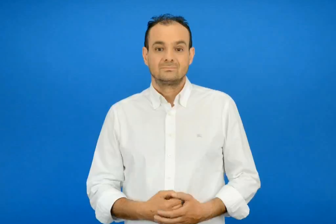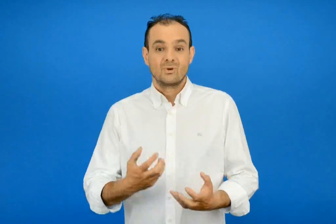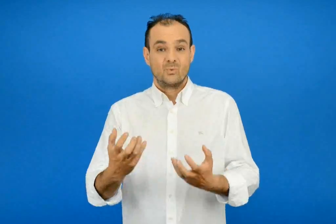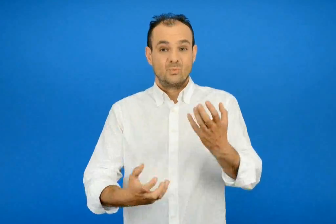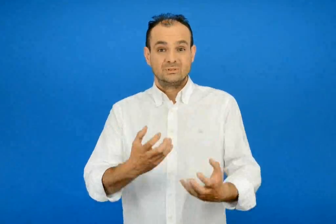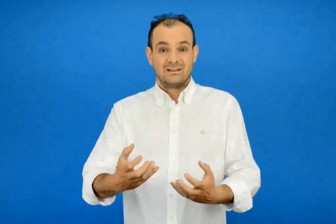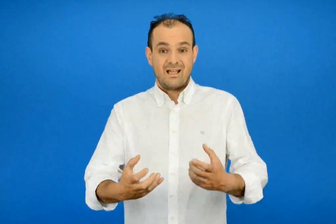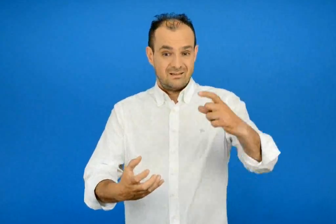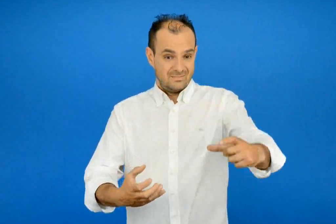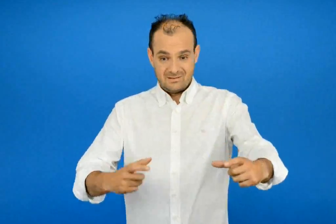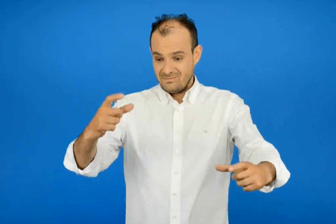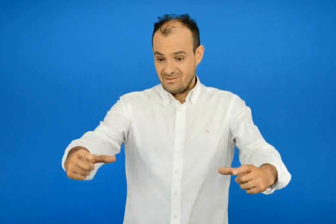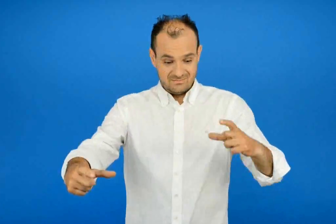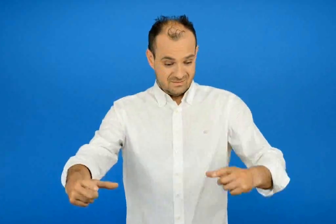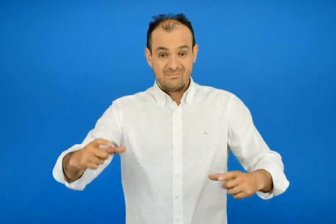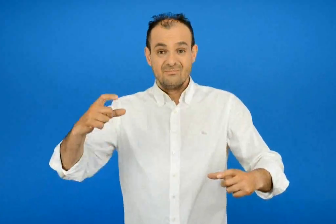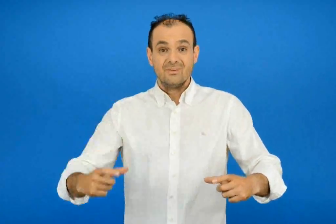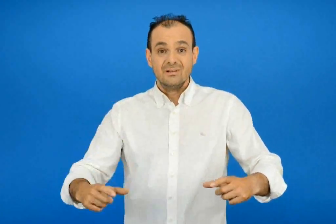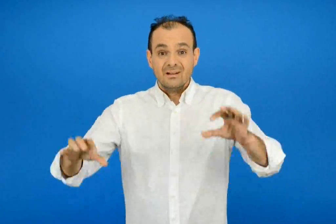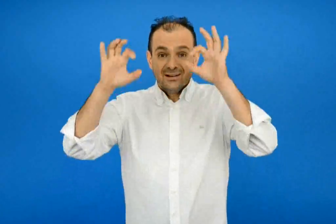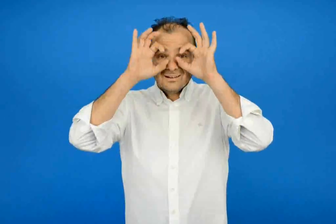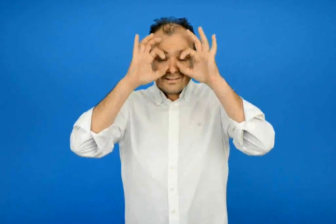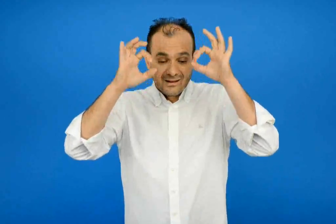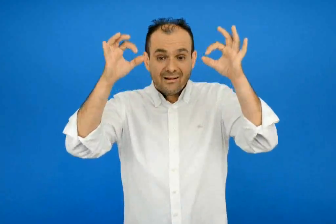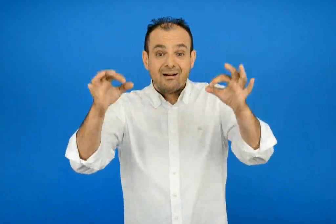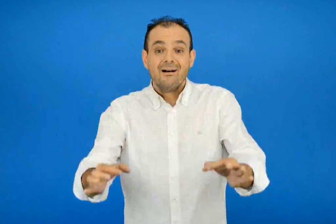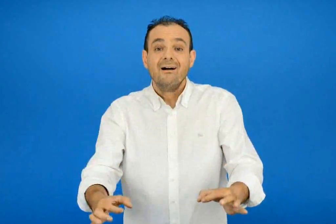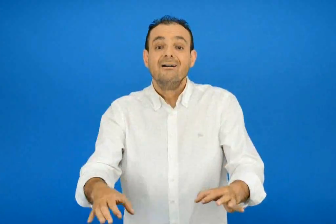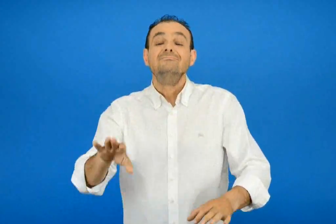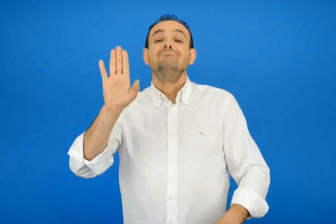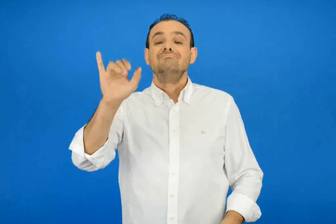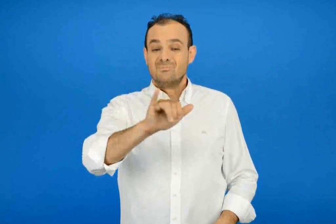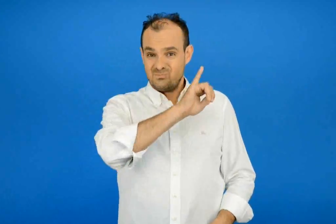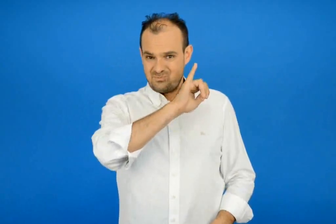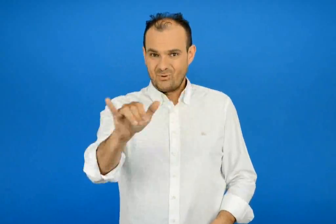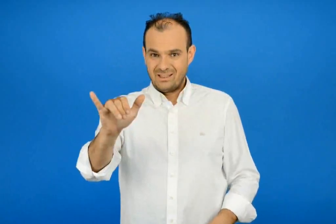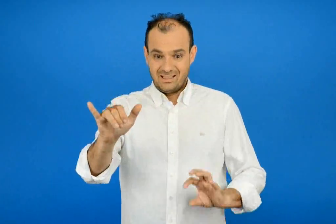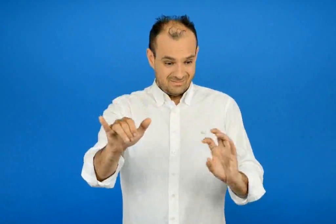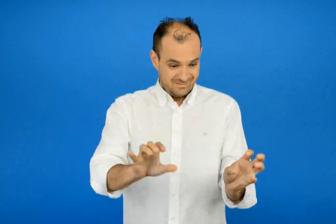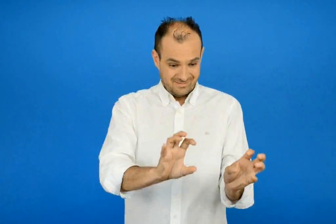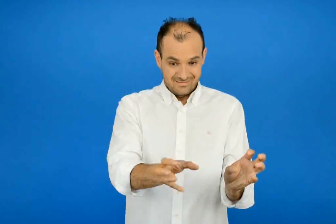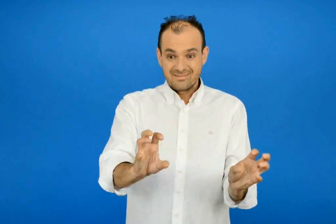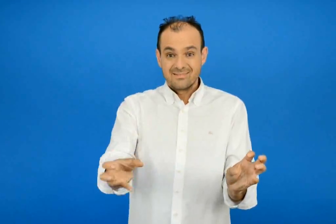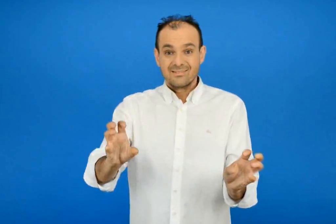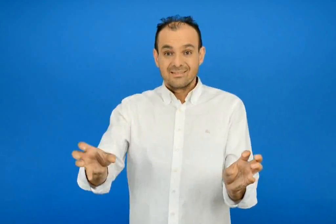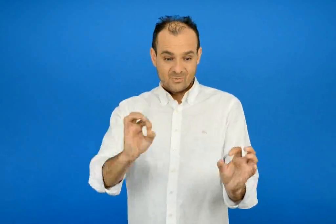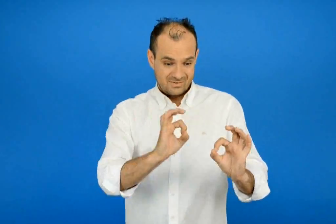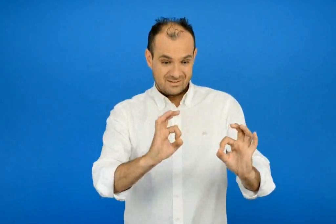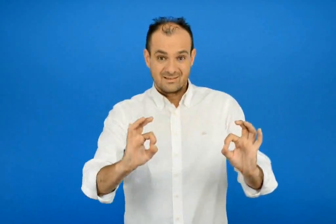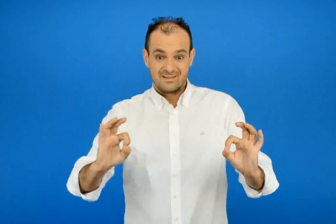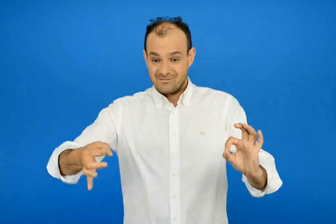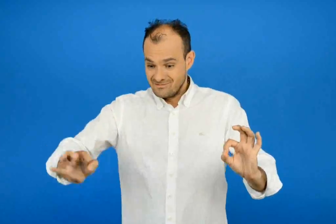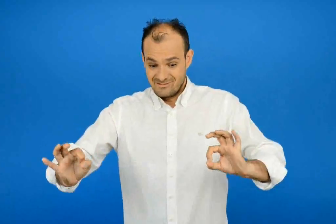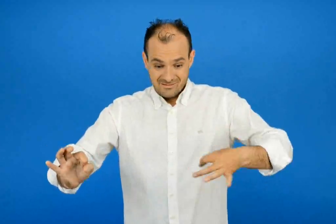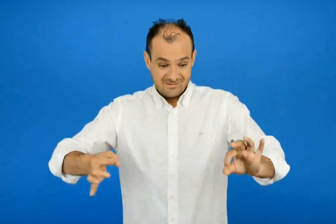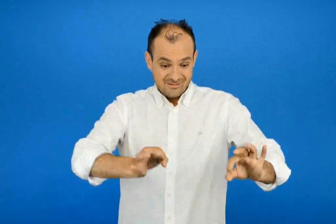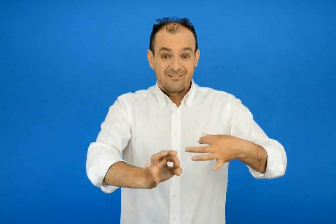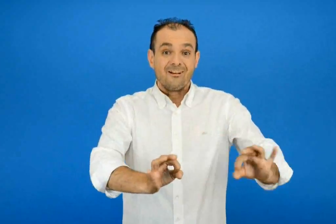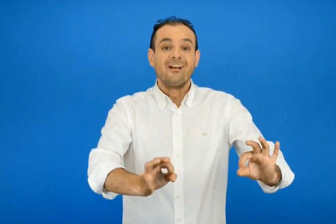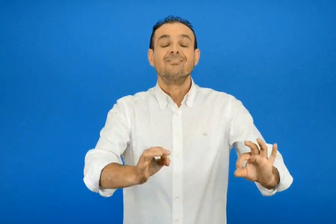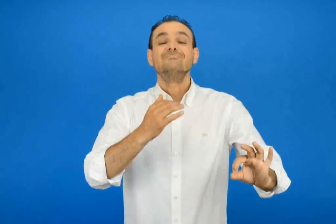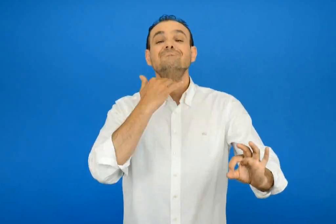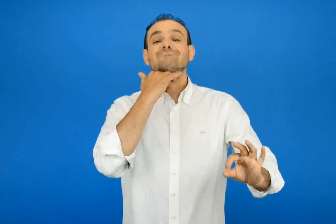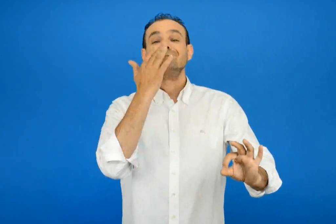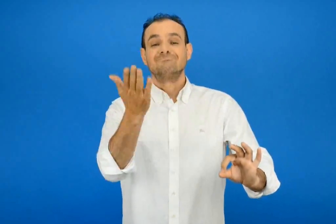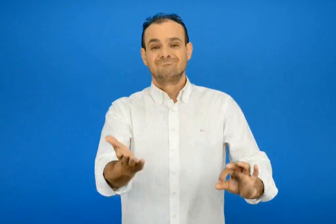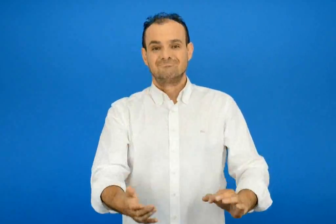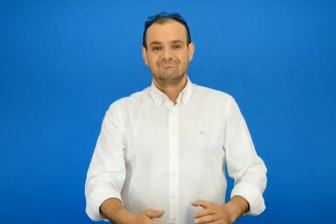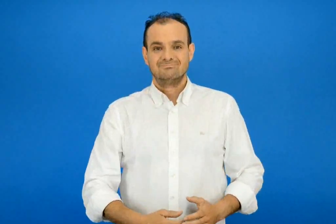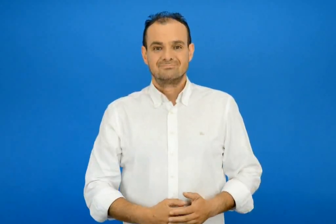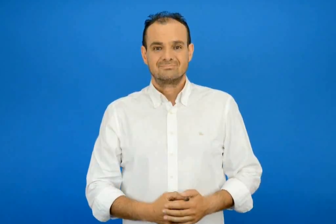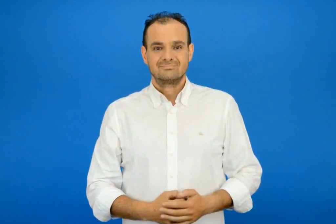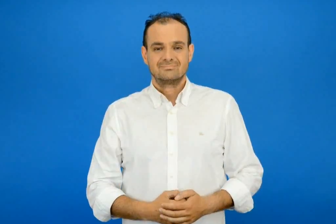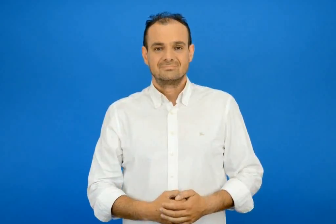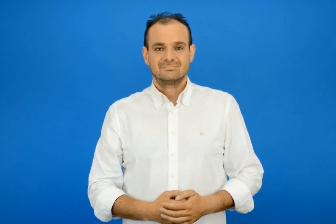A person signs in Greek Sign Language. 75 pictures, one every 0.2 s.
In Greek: της κουζίνας μας τα ματιά δε φορούν ποτέ γυαλιά και κουμπότρυπες δεν έχουν τα πολλά της τα κουμπιά
